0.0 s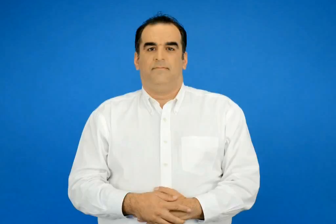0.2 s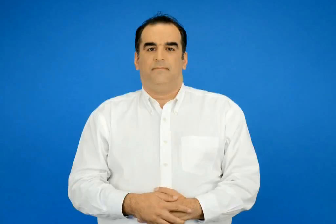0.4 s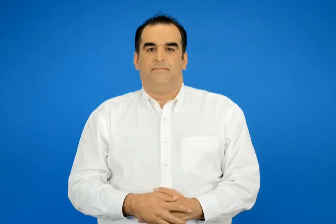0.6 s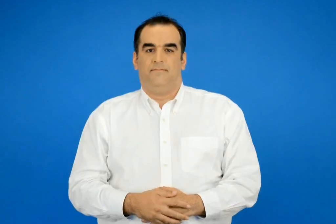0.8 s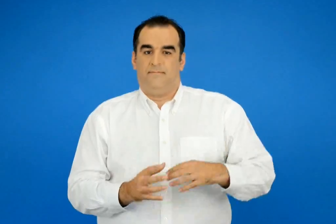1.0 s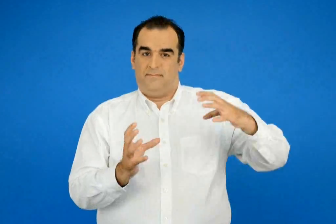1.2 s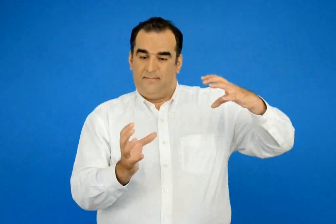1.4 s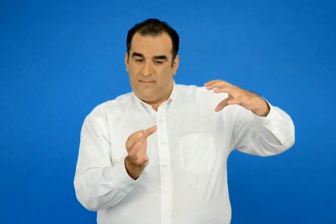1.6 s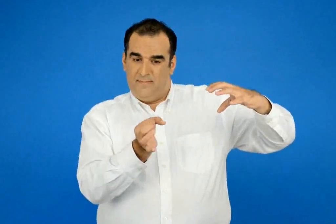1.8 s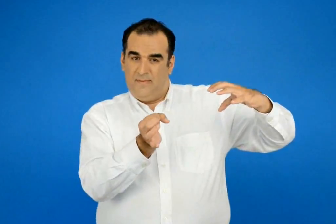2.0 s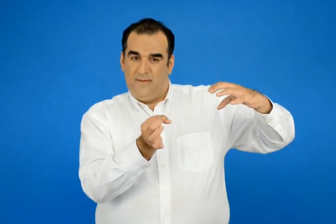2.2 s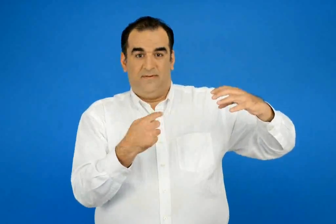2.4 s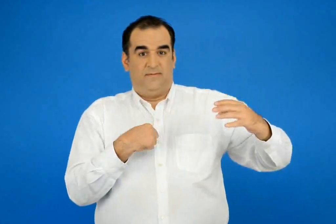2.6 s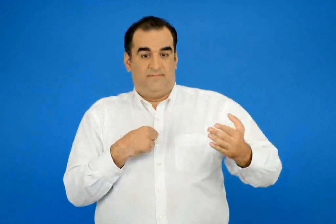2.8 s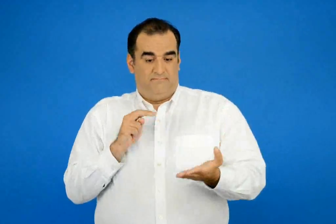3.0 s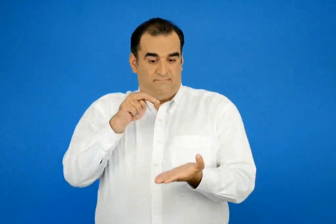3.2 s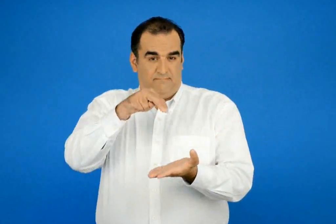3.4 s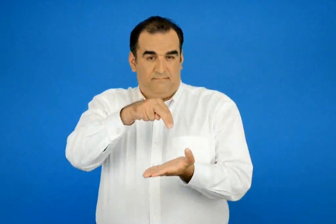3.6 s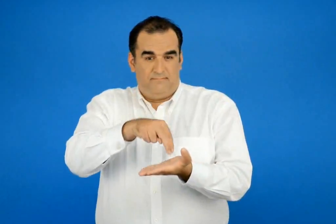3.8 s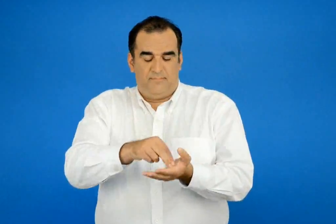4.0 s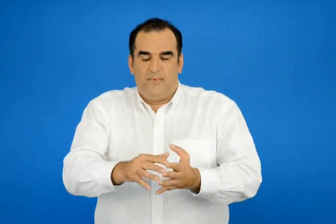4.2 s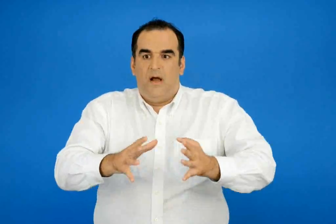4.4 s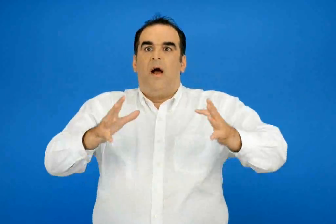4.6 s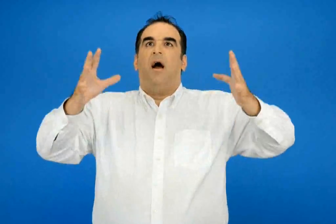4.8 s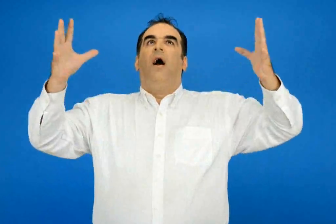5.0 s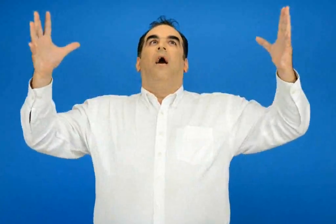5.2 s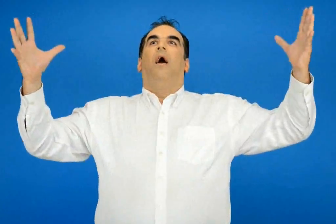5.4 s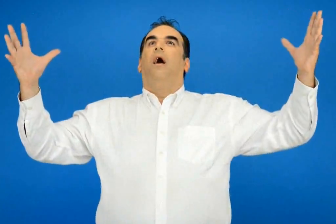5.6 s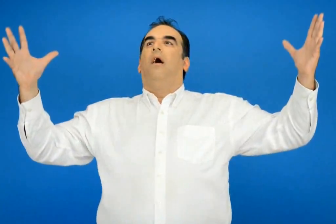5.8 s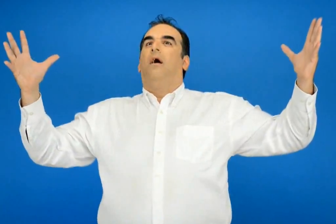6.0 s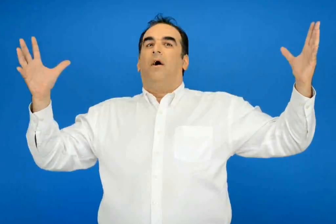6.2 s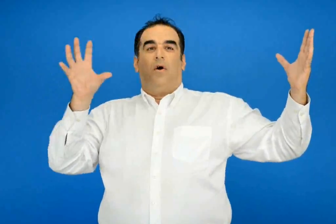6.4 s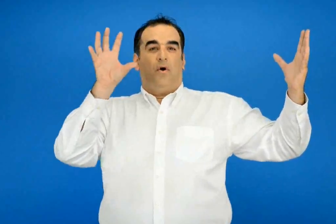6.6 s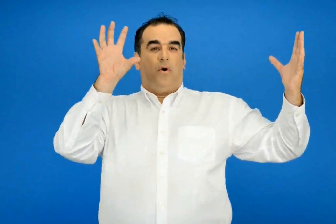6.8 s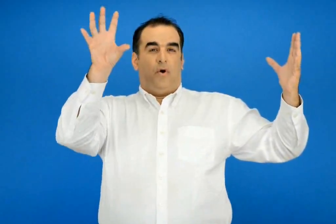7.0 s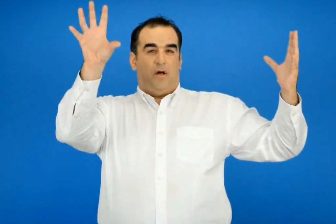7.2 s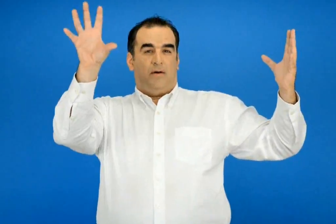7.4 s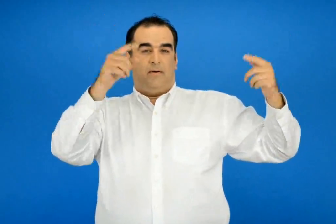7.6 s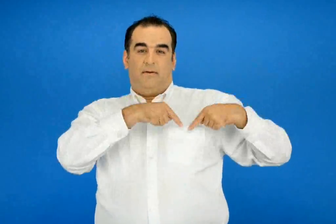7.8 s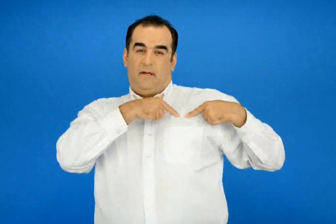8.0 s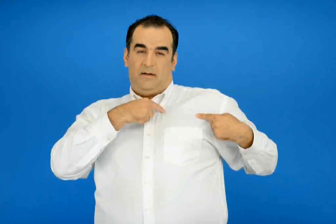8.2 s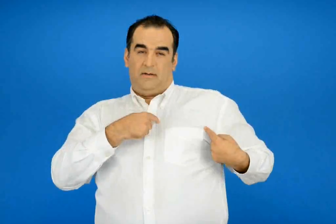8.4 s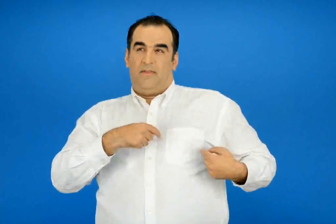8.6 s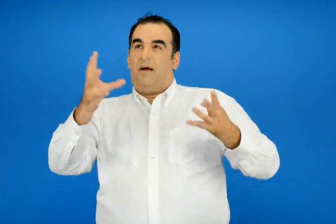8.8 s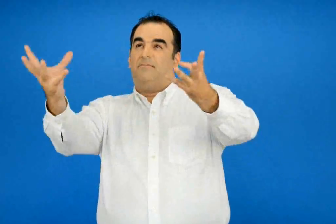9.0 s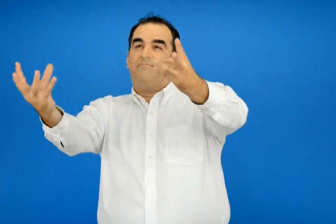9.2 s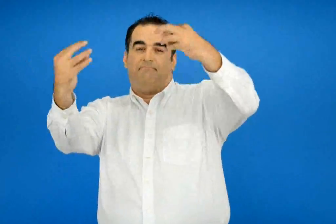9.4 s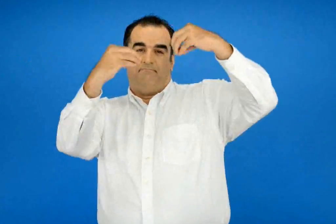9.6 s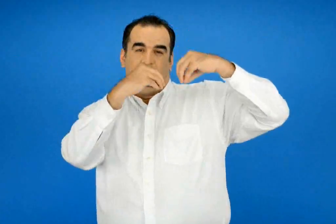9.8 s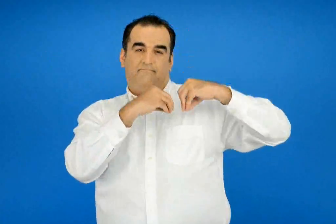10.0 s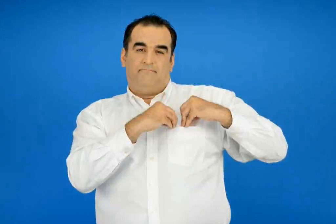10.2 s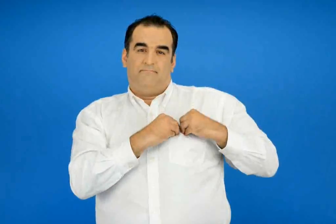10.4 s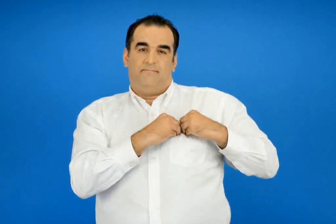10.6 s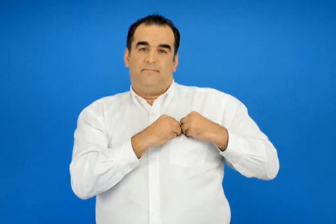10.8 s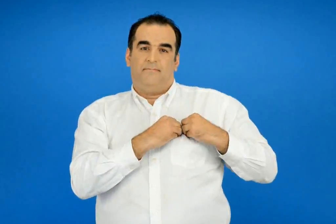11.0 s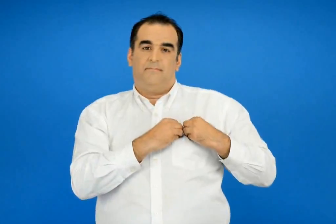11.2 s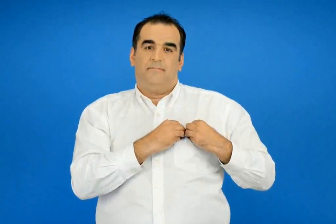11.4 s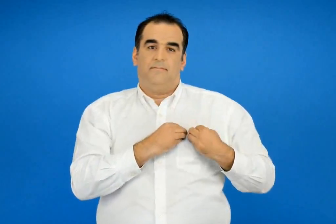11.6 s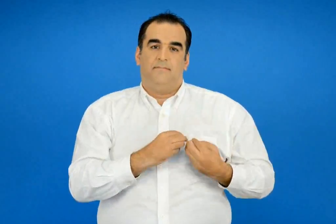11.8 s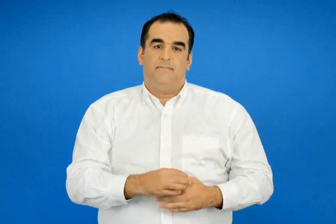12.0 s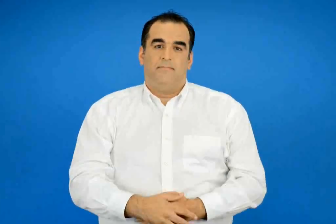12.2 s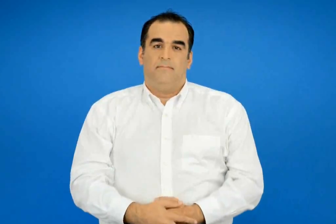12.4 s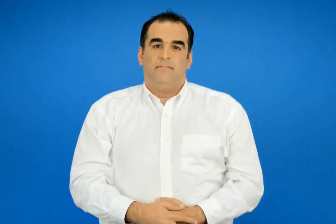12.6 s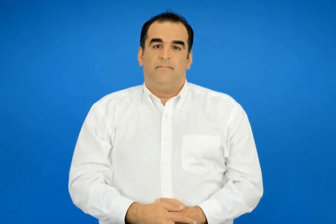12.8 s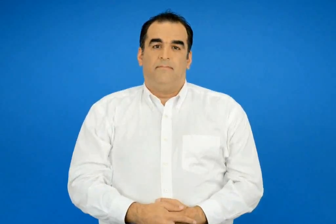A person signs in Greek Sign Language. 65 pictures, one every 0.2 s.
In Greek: τόσο μεγάλη όταν σε βλέπω μα στην καρδιά μου ολη χώρας
